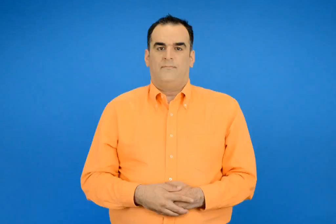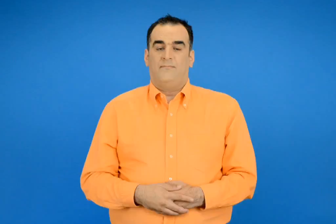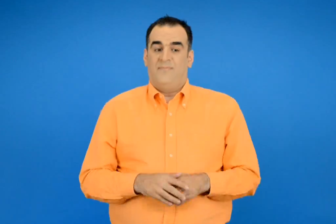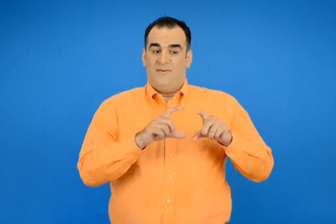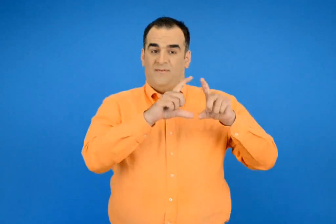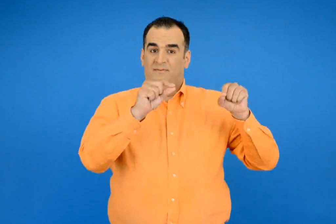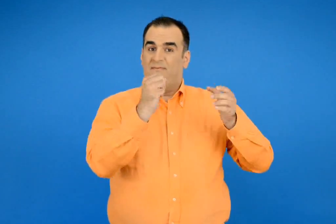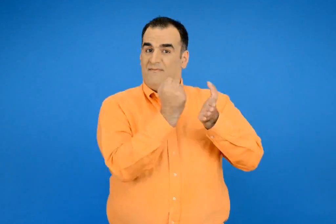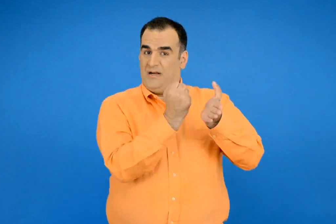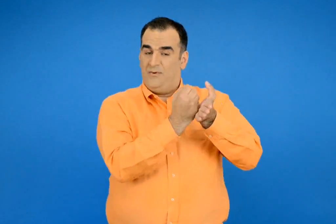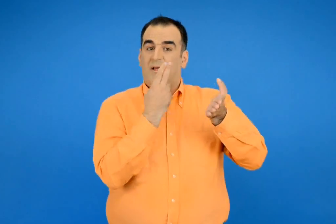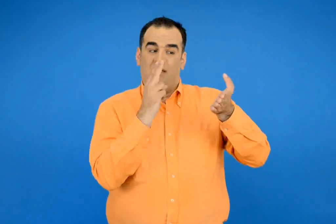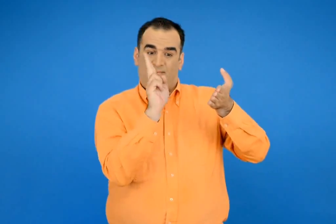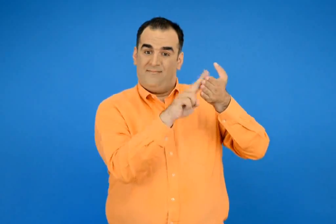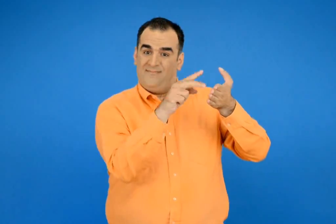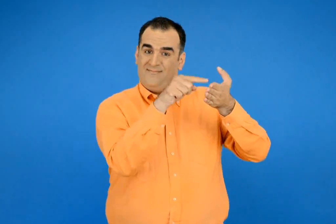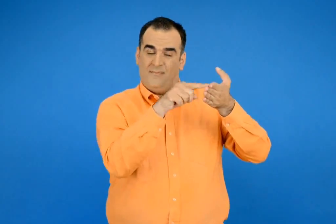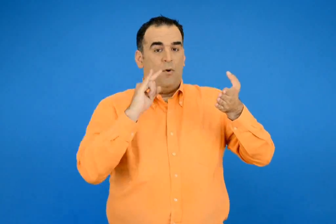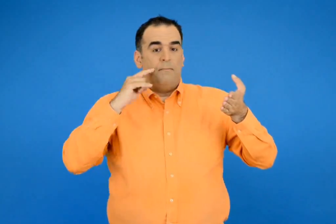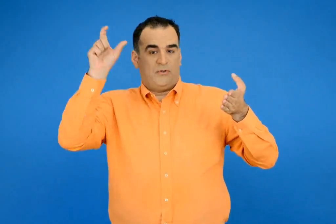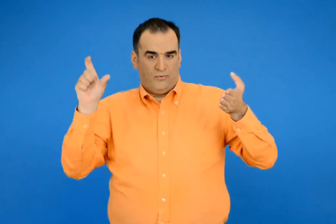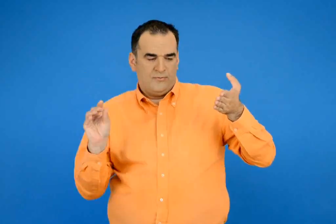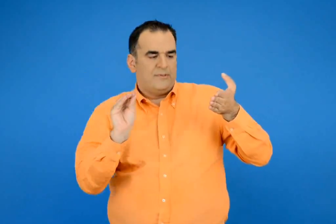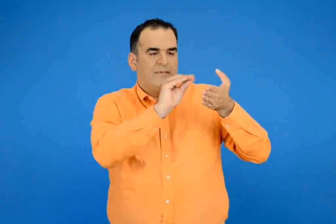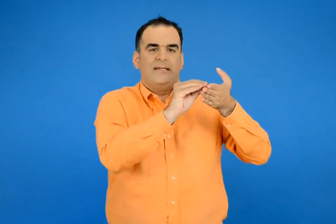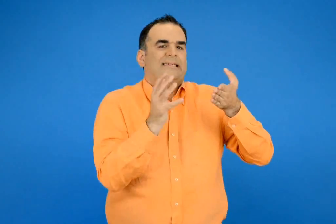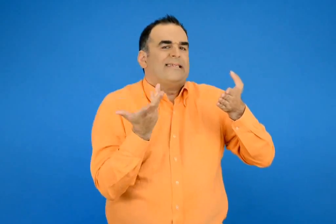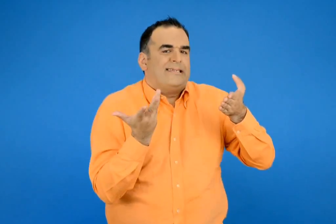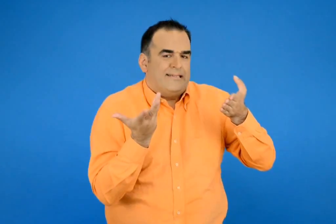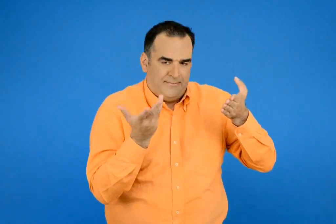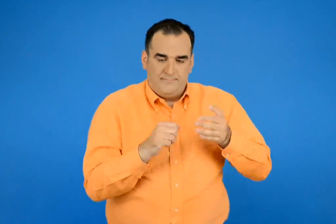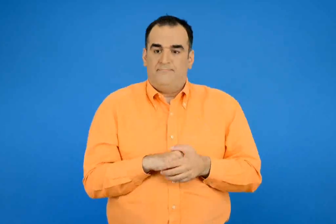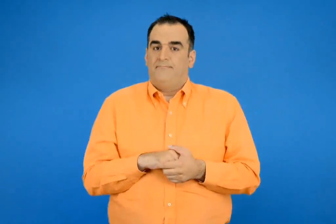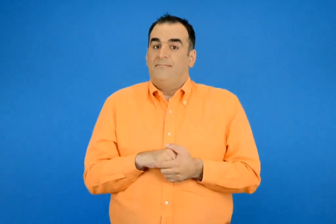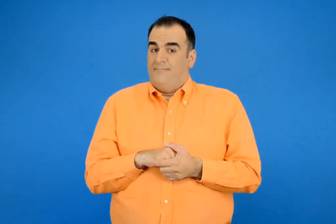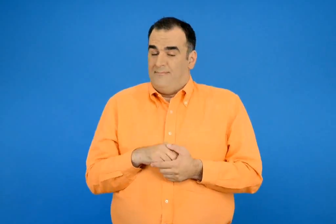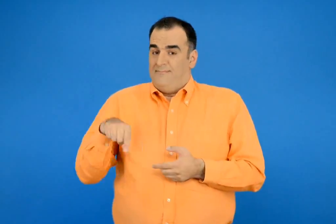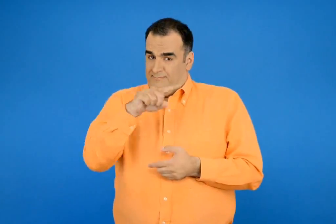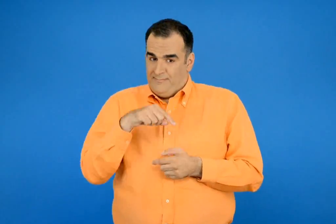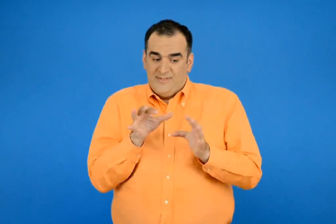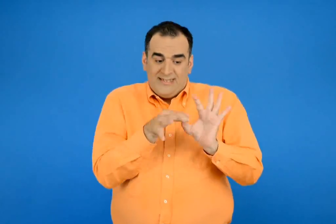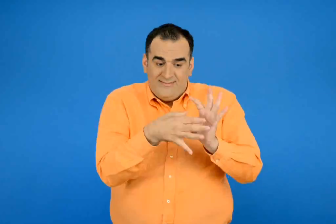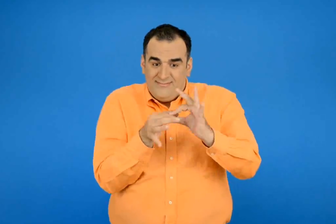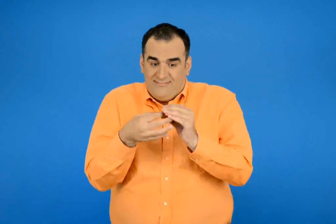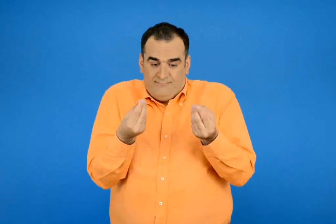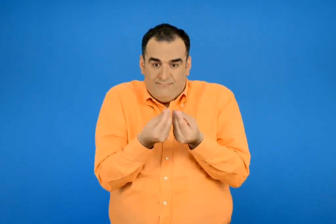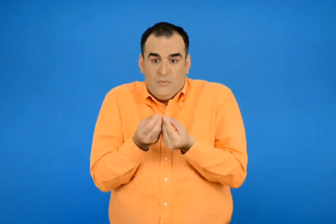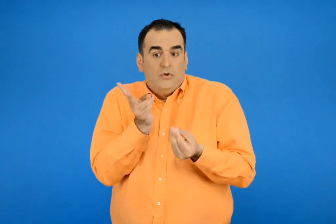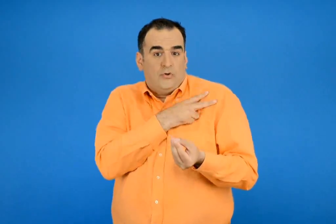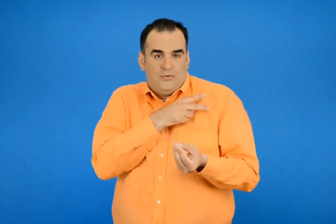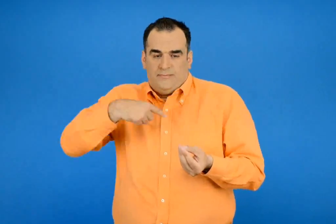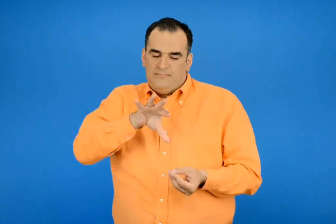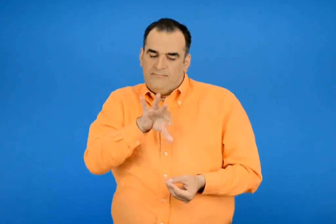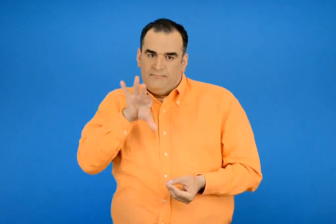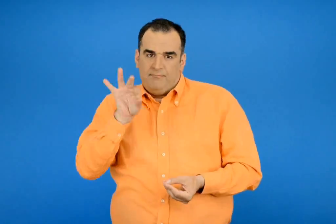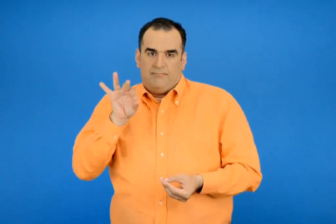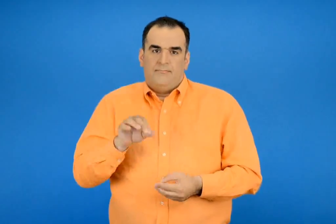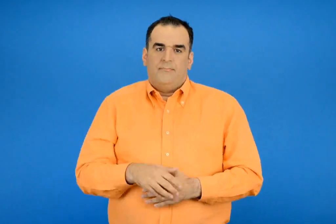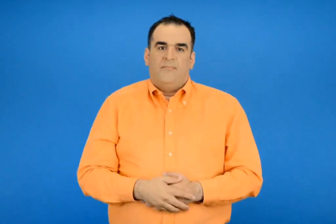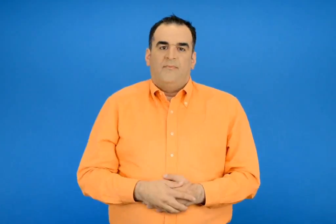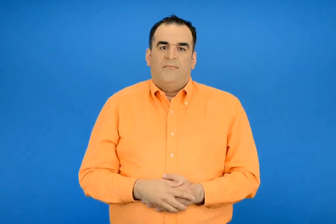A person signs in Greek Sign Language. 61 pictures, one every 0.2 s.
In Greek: τι γραμματόσημα θα βάλει ο πέτρος στον φάκελο ; διαλέγω κάθε φορά τον σωστό συνδυασμό
